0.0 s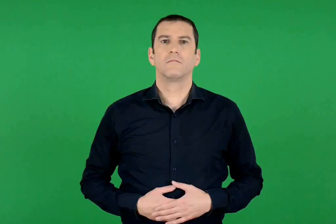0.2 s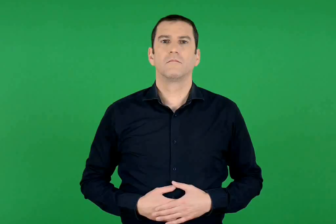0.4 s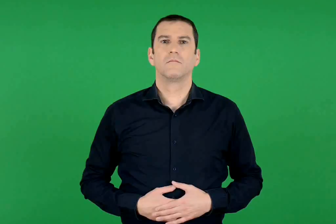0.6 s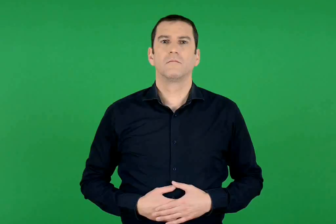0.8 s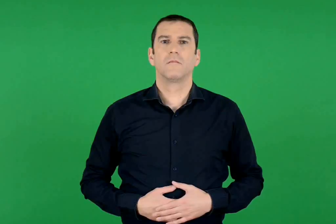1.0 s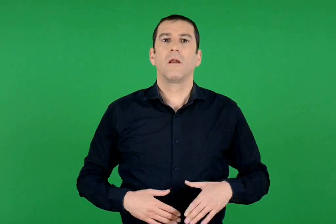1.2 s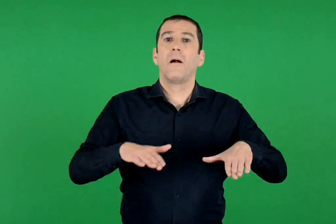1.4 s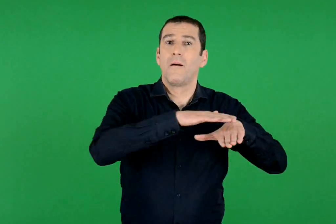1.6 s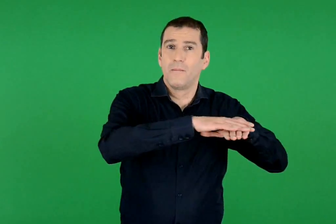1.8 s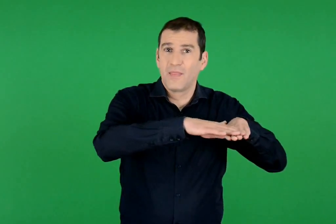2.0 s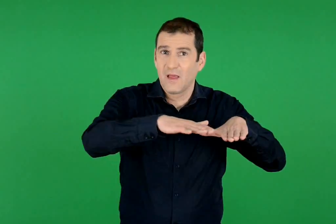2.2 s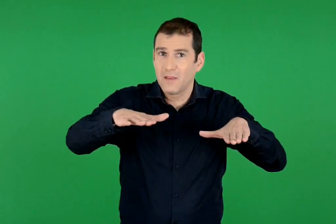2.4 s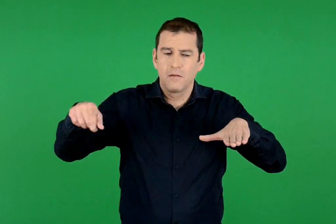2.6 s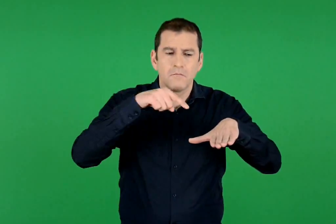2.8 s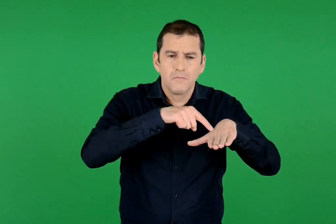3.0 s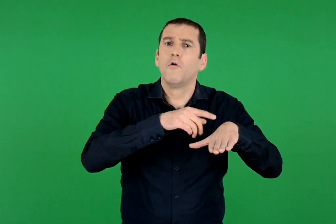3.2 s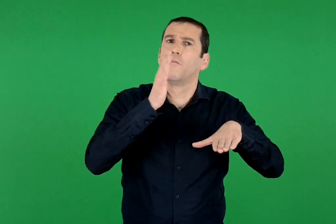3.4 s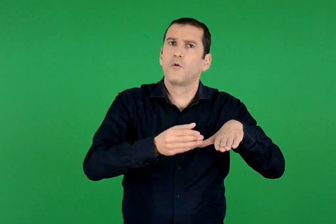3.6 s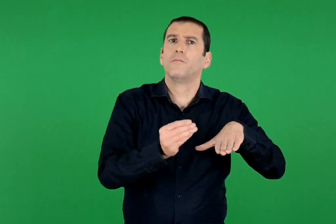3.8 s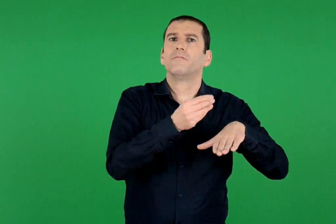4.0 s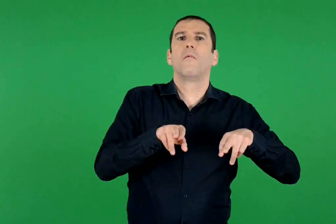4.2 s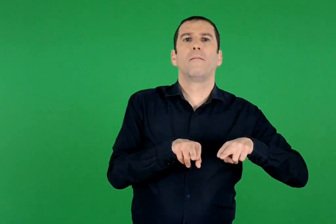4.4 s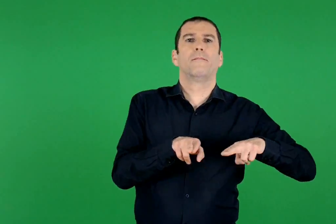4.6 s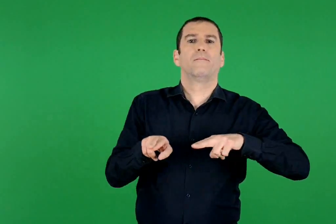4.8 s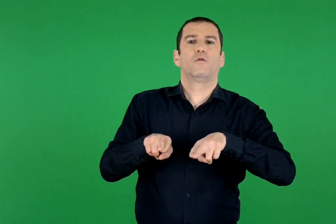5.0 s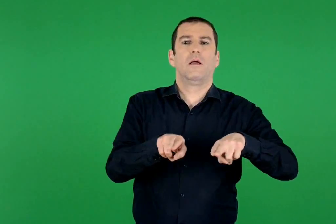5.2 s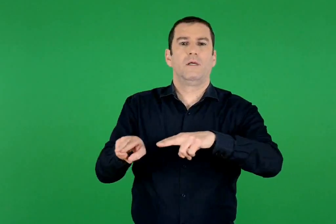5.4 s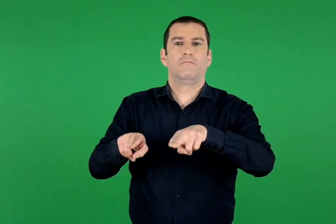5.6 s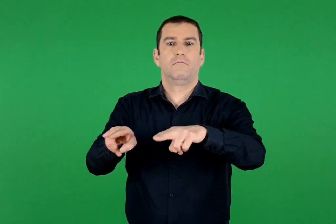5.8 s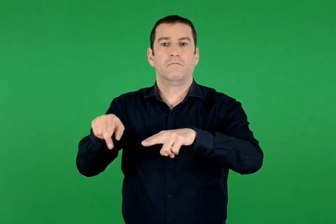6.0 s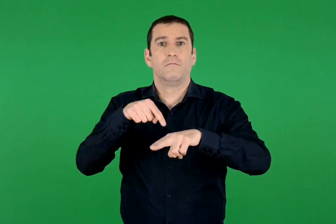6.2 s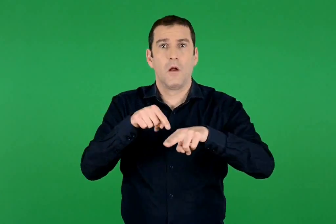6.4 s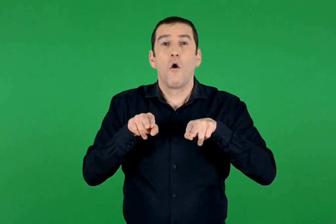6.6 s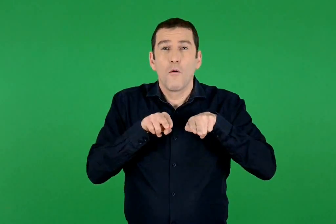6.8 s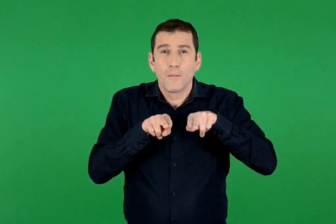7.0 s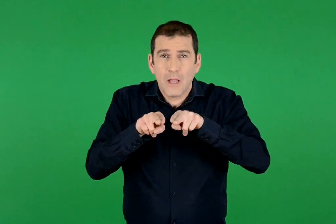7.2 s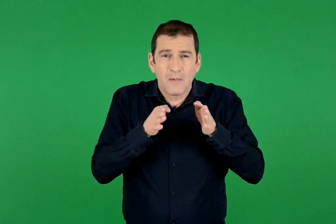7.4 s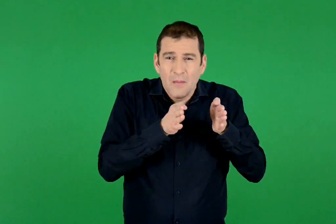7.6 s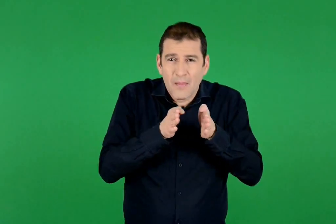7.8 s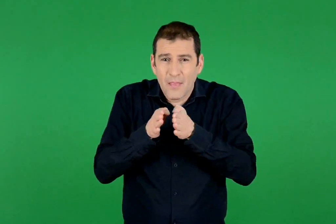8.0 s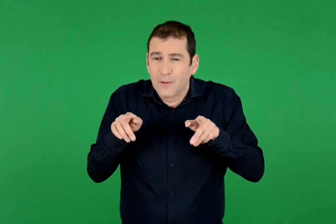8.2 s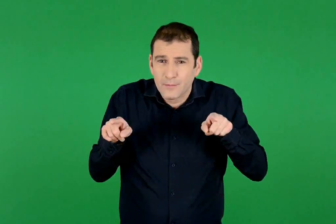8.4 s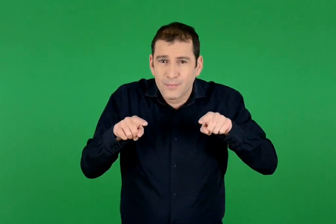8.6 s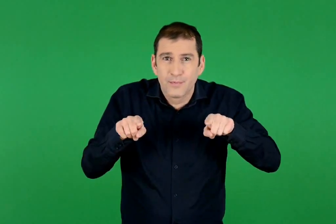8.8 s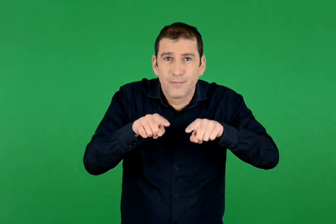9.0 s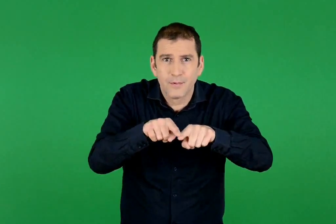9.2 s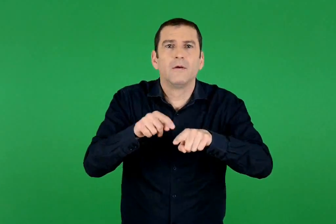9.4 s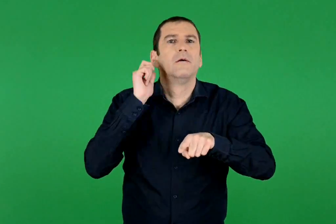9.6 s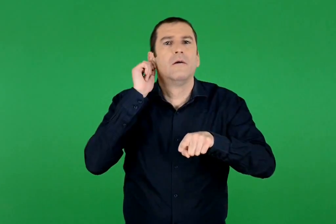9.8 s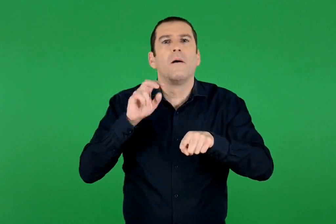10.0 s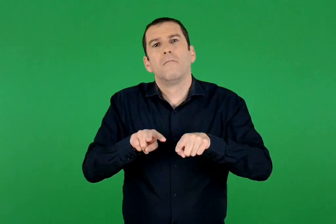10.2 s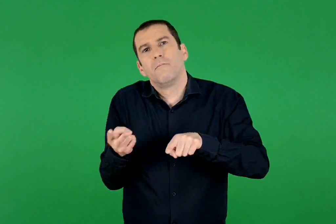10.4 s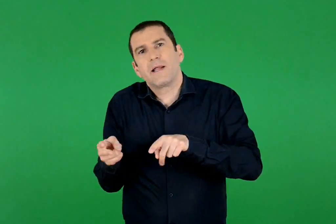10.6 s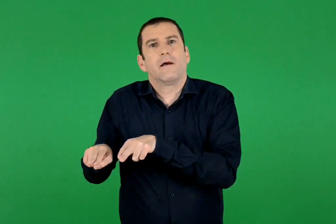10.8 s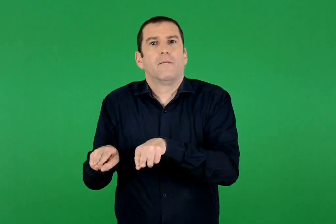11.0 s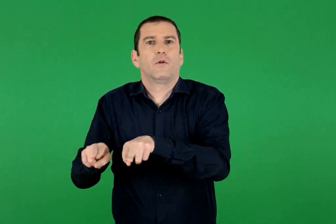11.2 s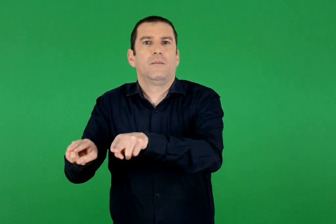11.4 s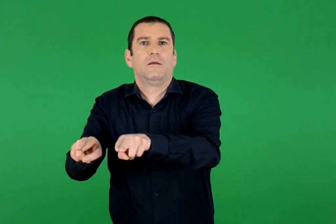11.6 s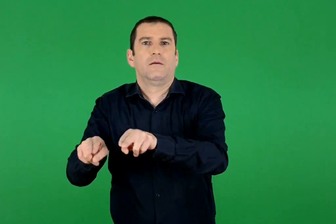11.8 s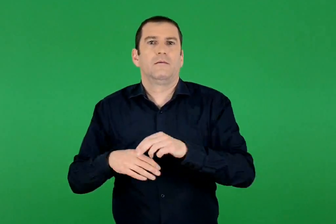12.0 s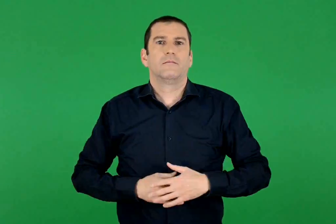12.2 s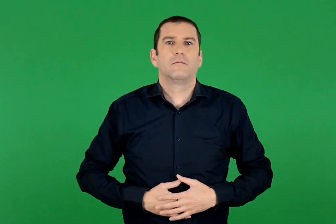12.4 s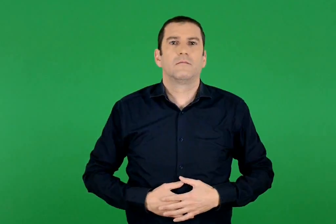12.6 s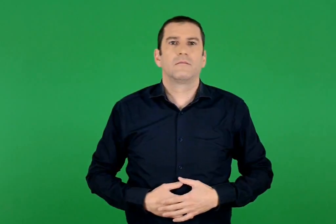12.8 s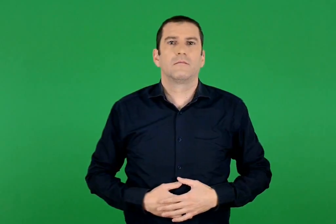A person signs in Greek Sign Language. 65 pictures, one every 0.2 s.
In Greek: στην πεδιάδα μπορούμε να συναντήσουμε ένα ποτάμι. μικρότερα ποτάμια που ενώνονται με αυτό είναι οι παραπόταμοί του
